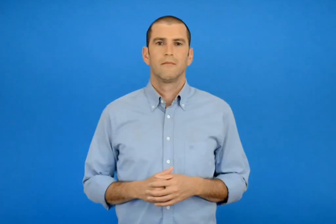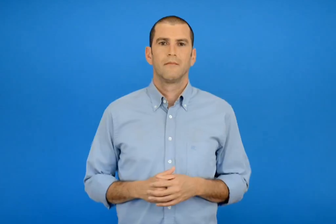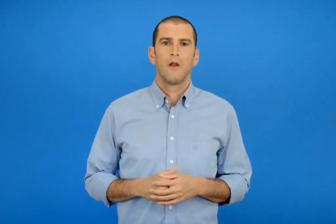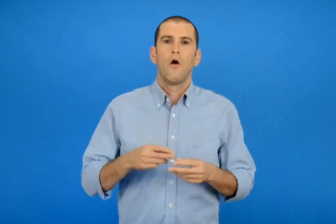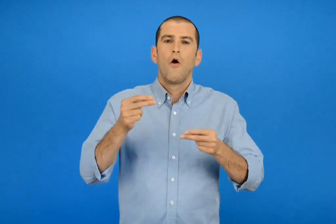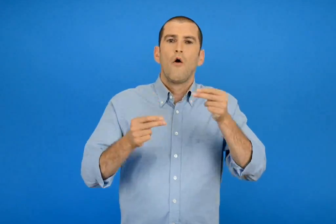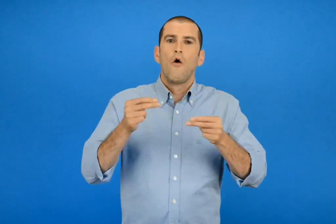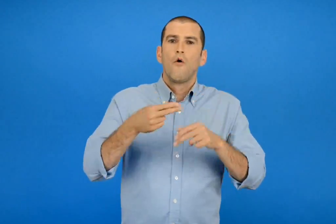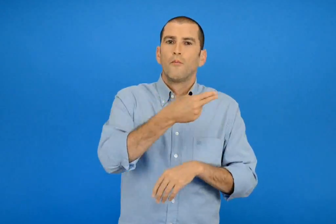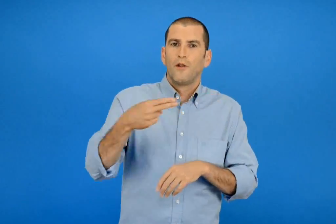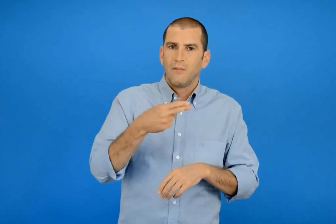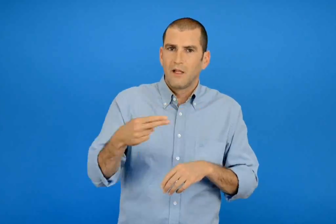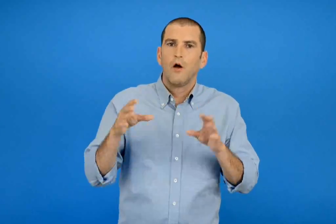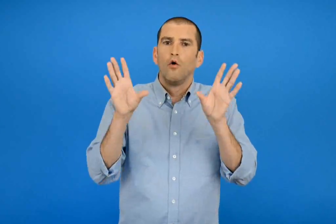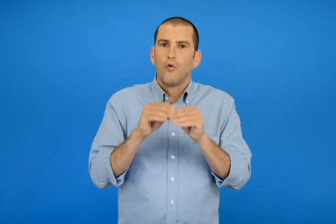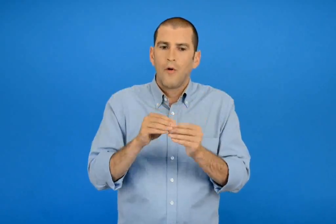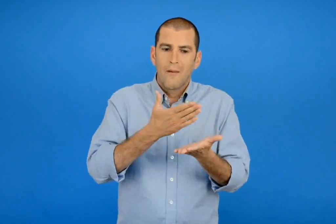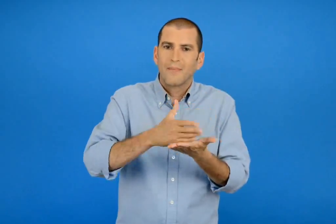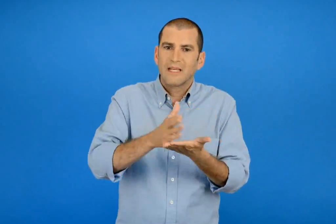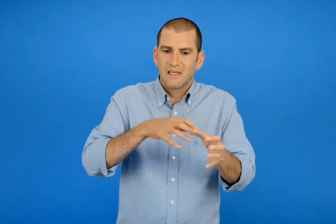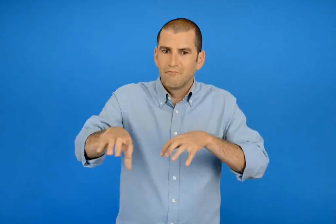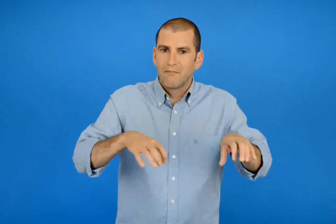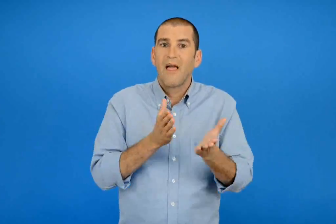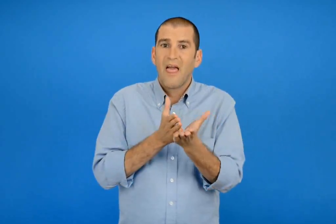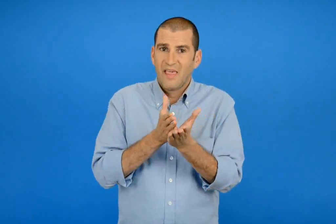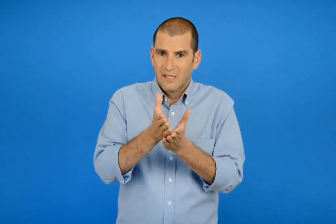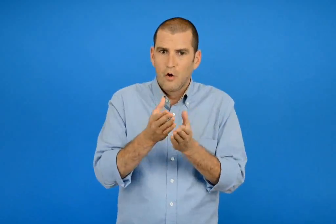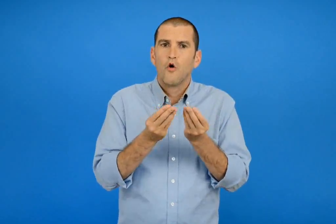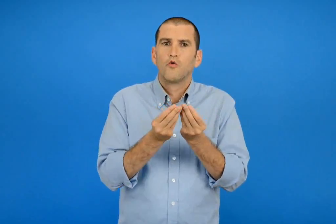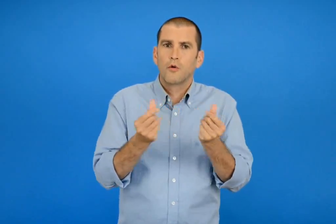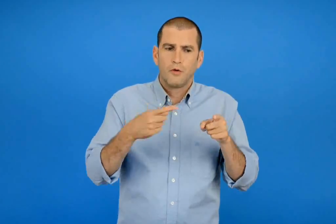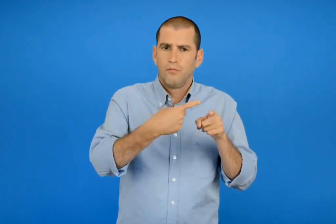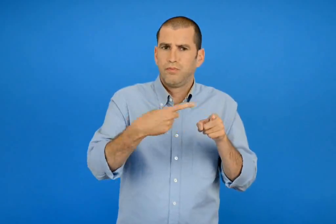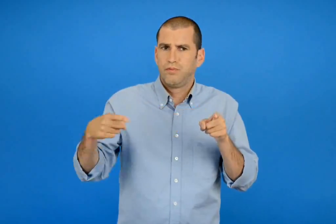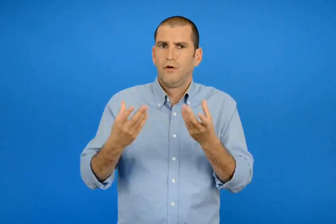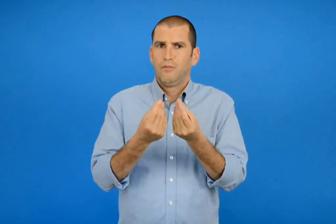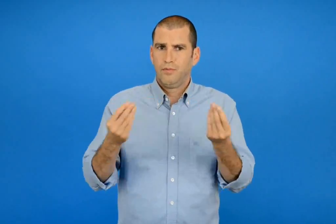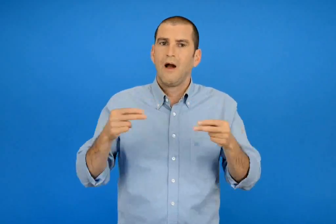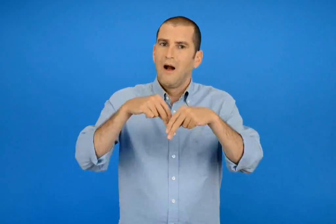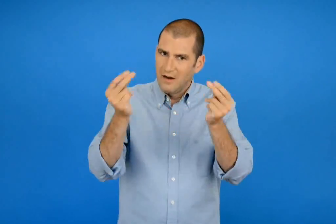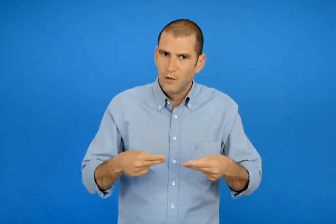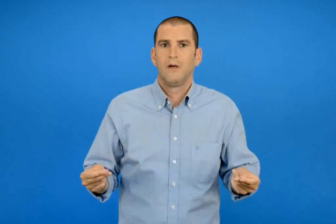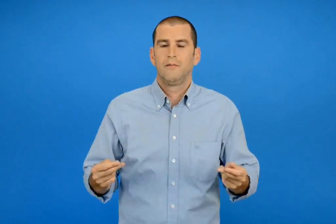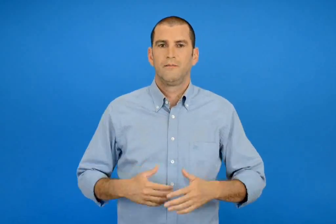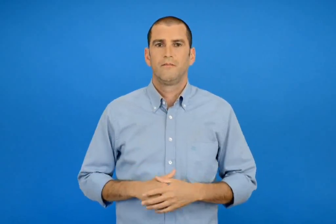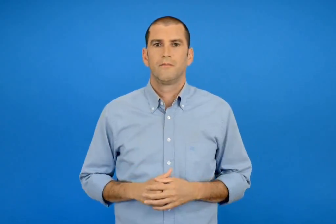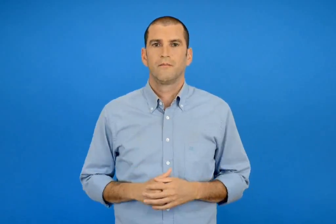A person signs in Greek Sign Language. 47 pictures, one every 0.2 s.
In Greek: να λύνουμε προβλήματα δίκαιης μοιρασιάς με πολλούς διαφορετικούς τρόπους
